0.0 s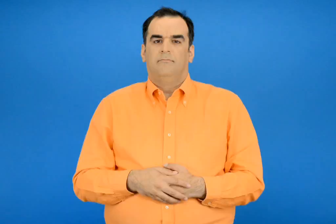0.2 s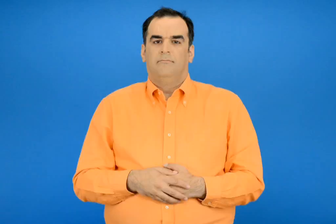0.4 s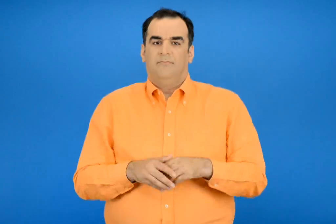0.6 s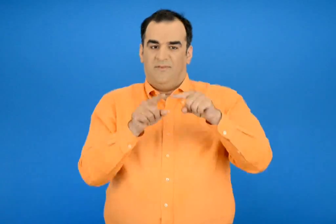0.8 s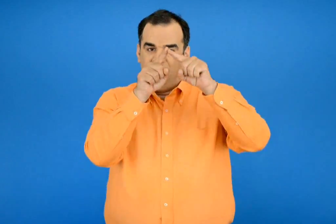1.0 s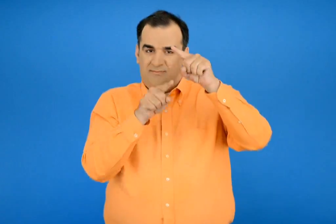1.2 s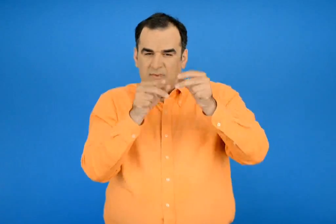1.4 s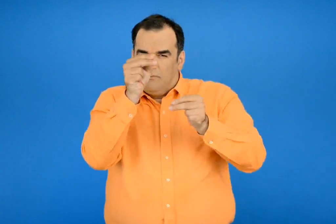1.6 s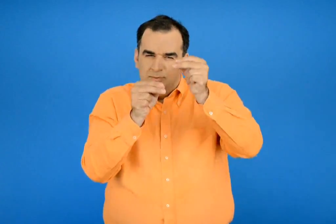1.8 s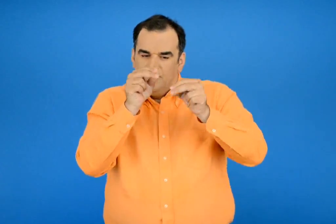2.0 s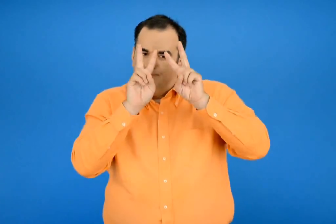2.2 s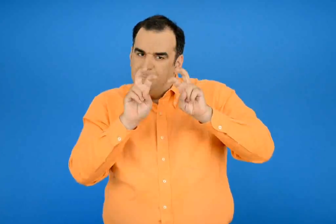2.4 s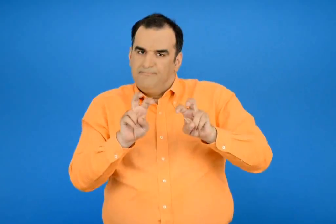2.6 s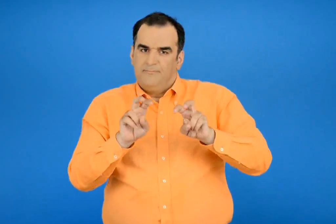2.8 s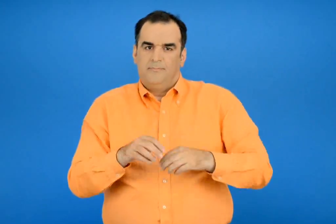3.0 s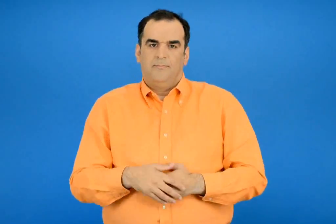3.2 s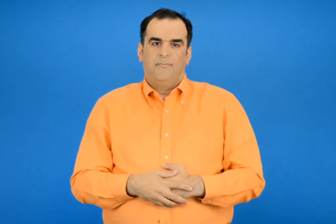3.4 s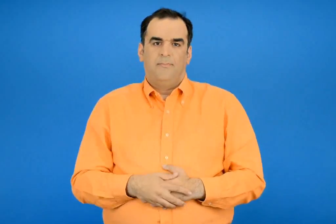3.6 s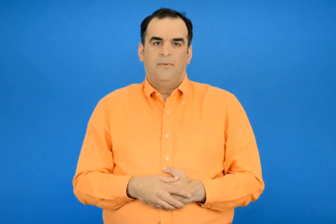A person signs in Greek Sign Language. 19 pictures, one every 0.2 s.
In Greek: ελέγχω με κάθετες πράξεις
